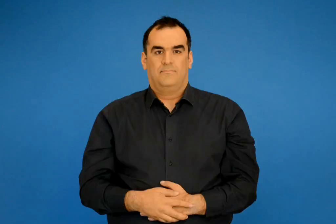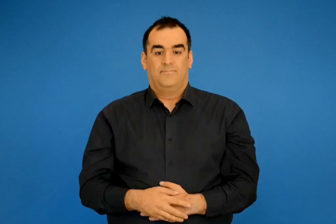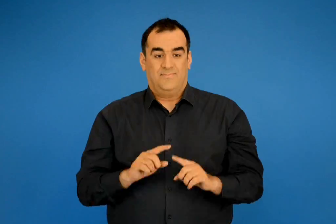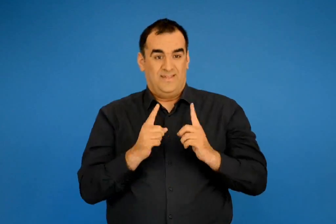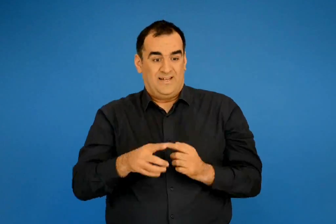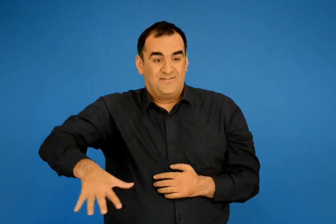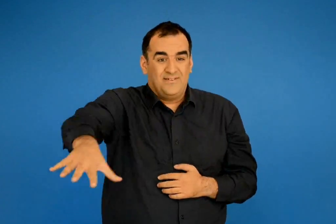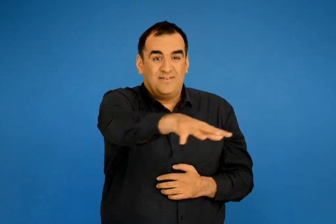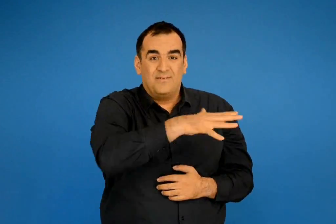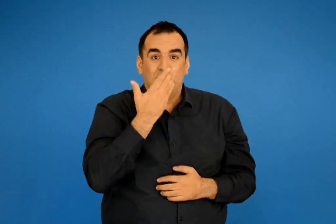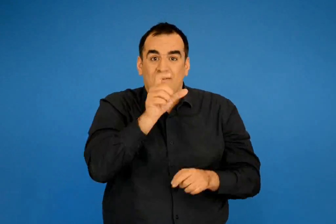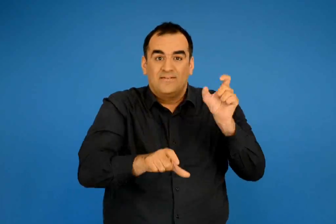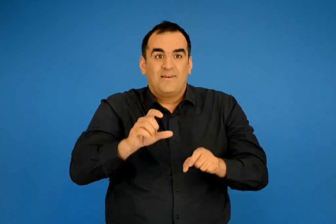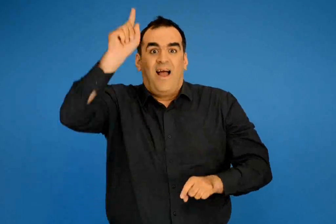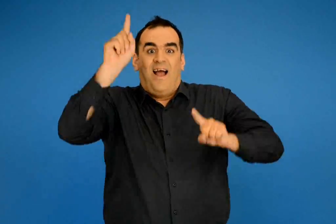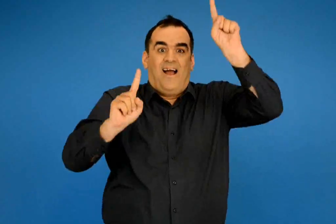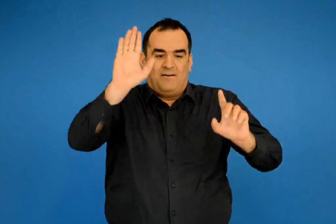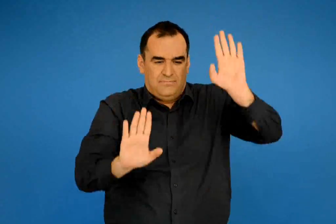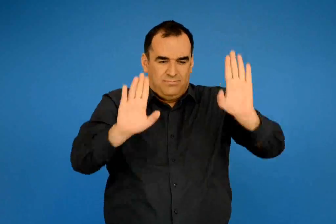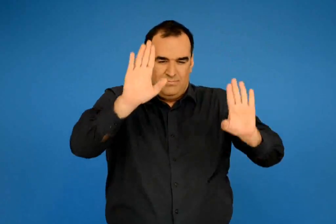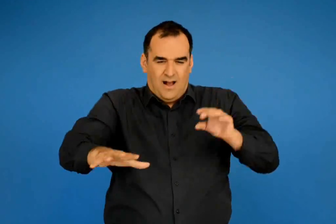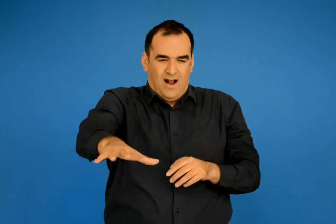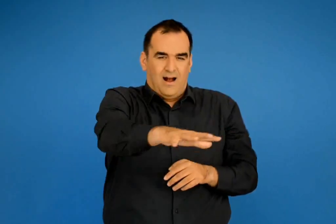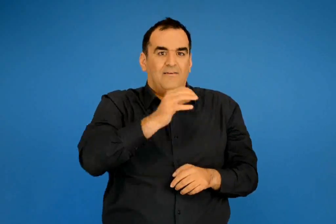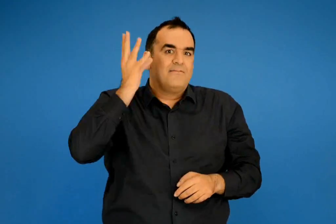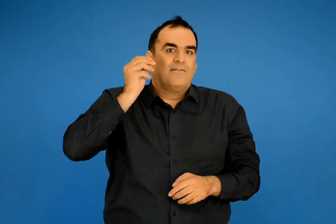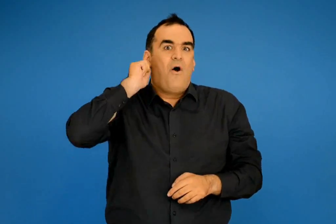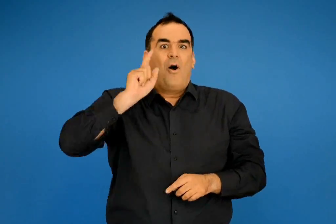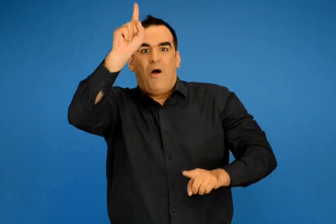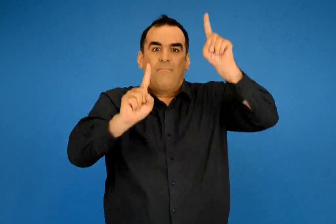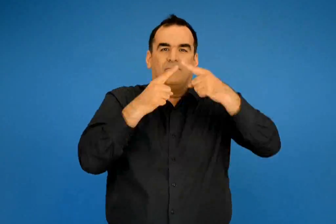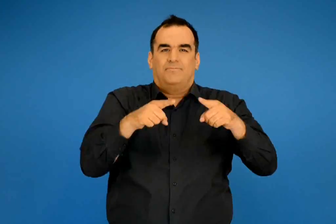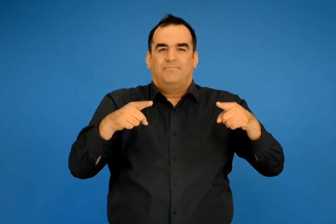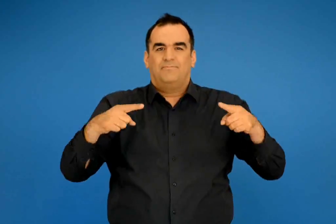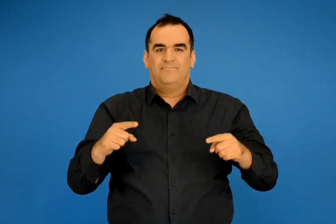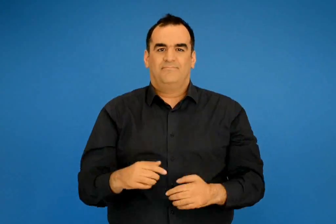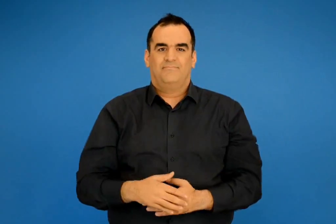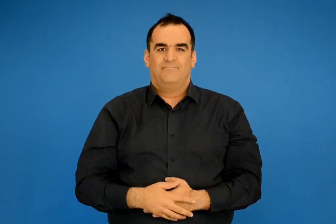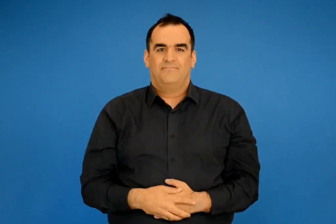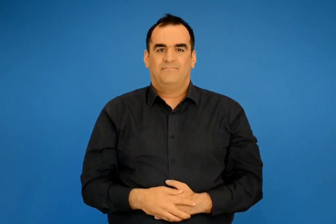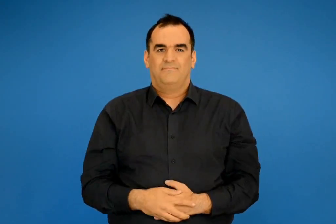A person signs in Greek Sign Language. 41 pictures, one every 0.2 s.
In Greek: από όλες τις μεριές της τάξης ακουστήκαν ονόματα
